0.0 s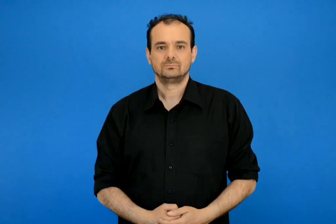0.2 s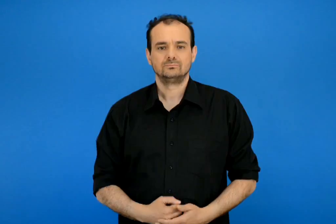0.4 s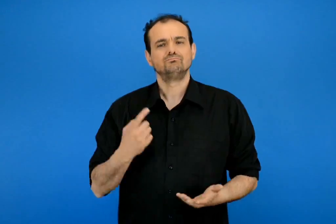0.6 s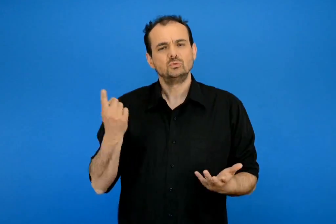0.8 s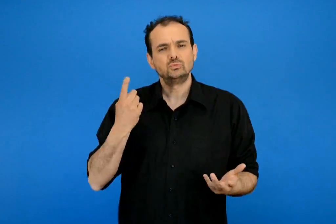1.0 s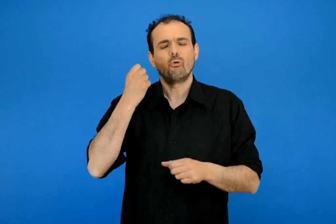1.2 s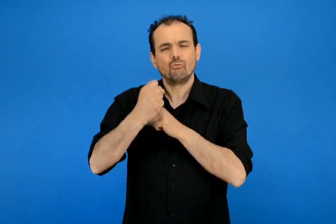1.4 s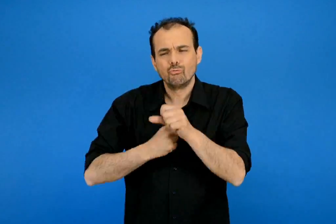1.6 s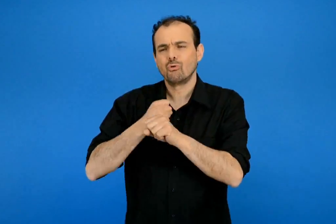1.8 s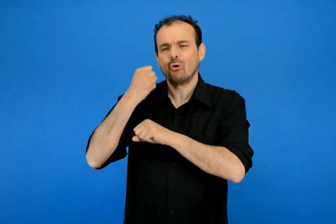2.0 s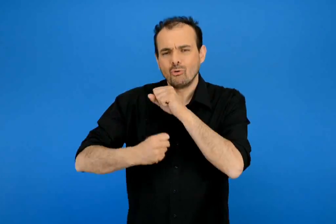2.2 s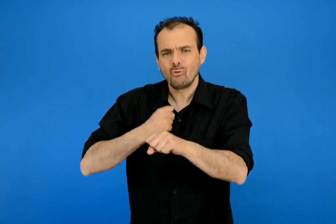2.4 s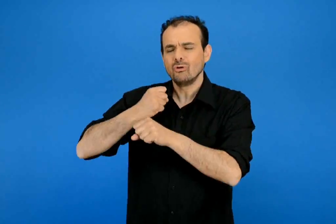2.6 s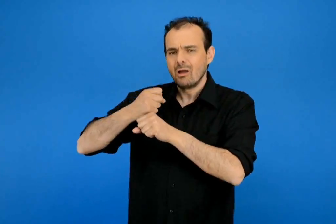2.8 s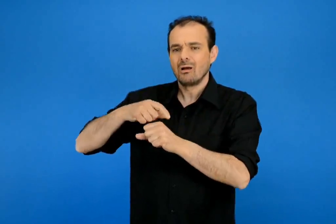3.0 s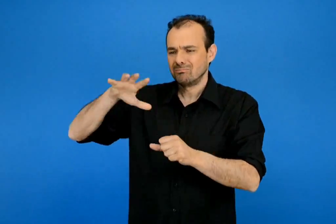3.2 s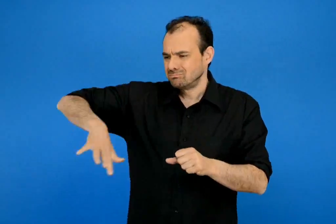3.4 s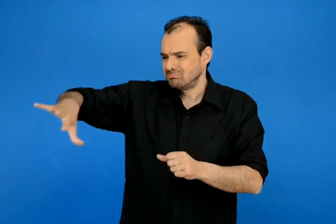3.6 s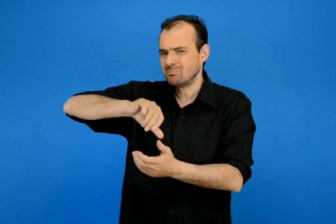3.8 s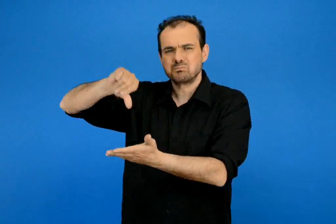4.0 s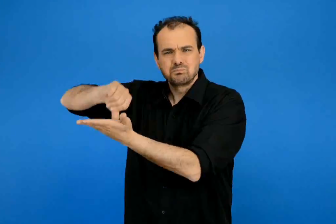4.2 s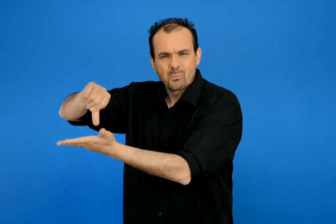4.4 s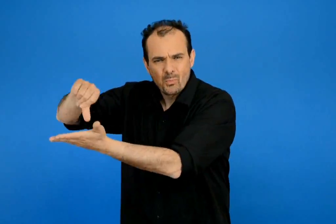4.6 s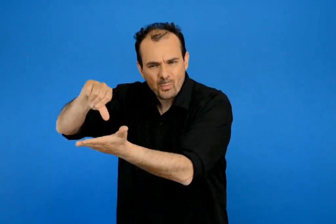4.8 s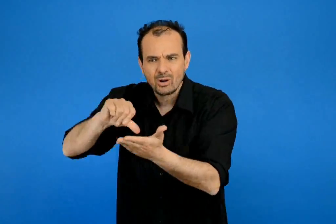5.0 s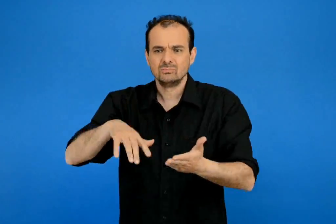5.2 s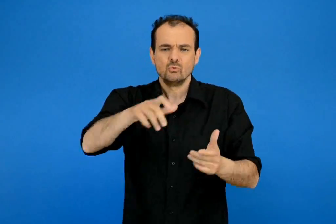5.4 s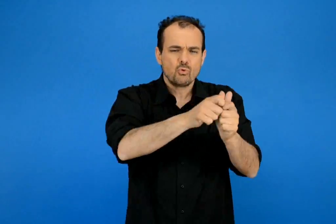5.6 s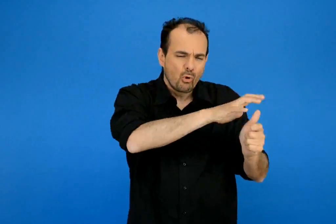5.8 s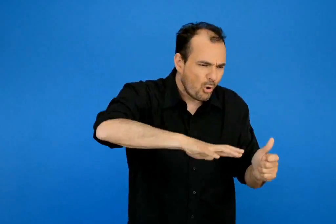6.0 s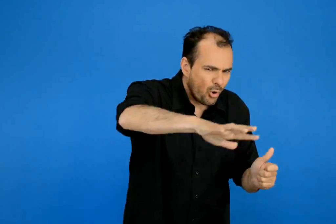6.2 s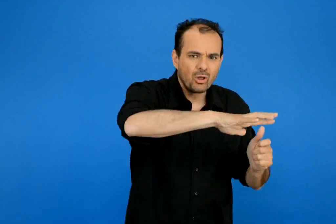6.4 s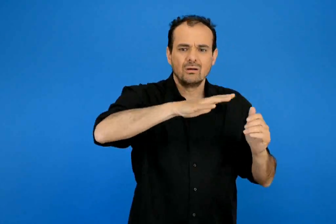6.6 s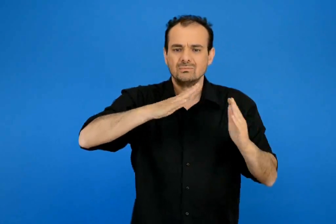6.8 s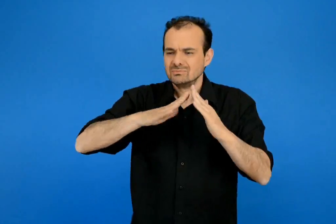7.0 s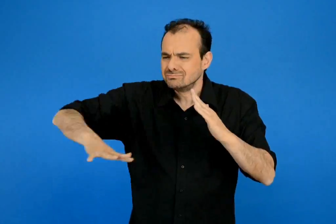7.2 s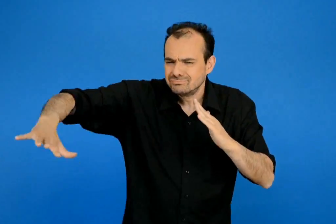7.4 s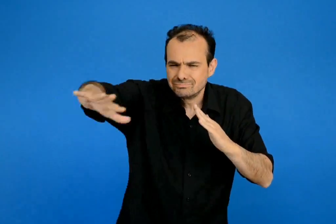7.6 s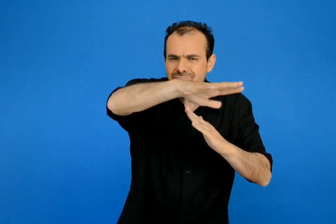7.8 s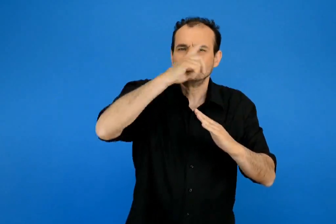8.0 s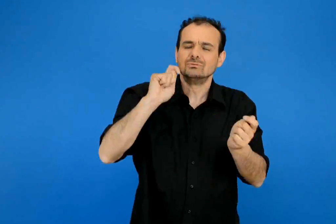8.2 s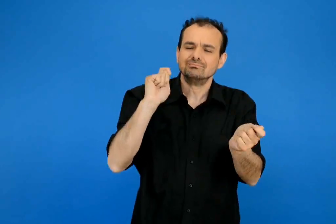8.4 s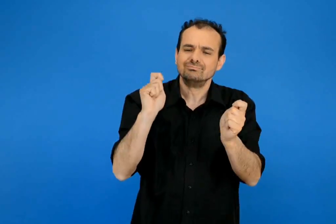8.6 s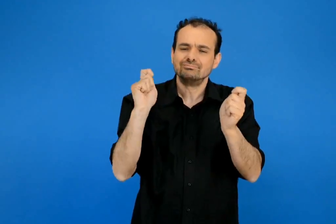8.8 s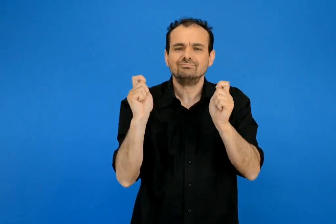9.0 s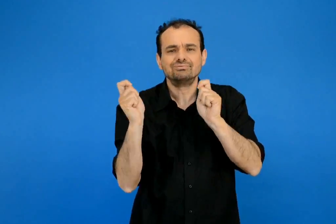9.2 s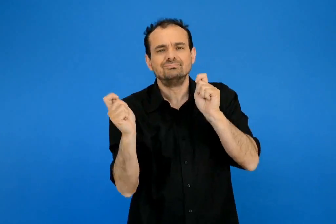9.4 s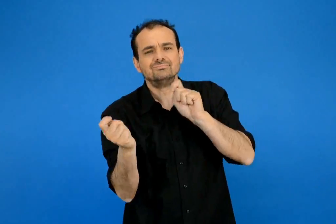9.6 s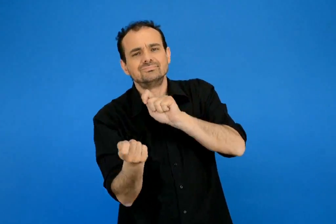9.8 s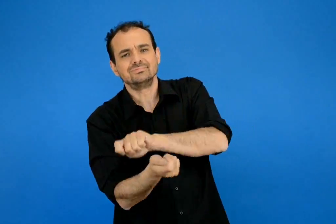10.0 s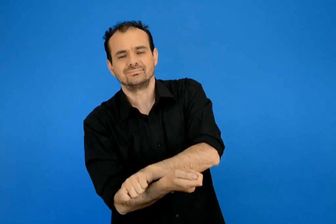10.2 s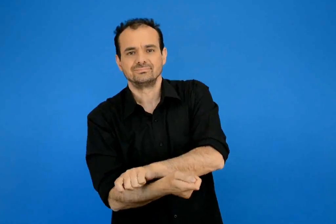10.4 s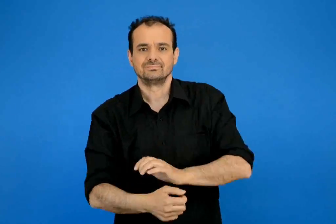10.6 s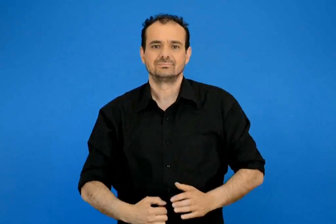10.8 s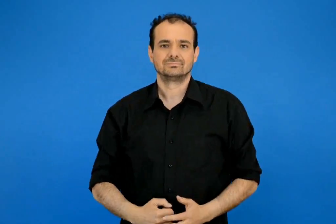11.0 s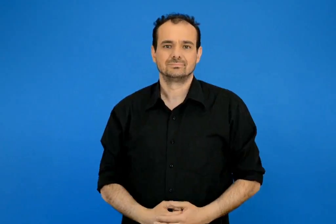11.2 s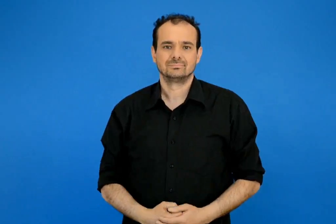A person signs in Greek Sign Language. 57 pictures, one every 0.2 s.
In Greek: καθώς περνούν τα χρονιά πολλές αλλαγές συμβαίνουν στις γειτονίες και τις συνοικίες στο χωριό και στην πόλη
